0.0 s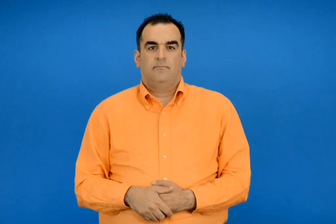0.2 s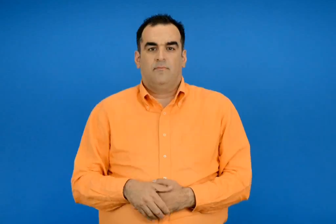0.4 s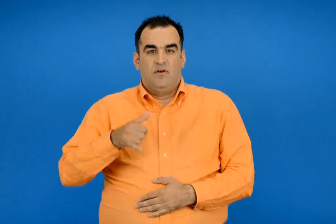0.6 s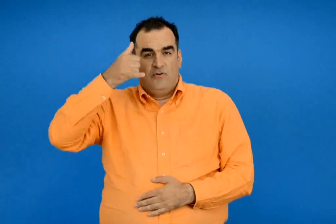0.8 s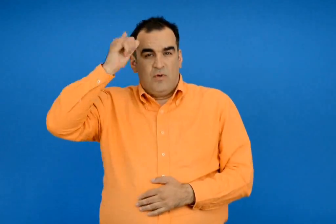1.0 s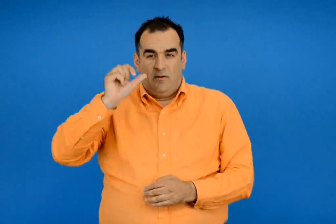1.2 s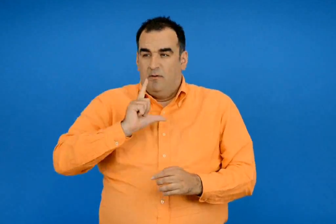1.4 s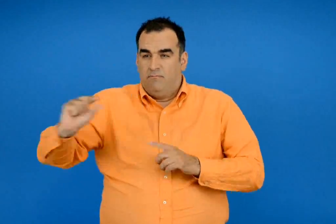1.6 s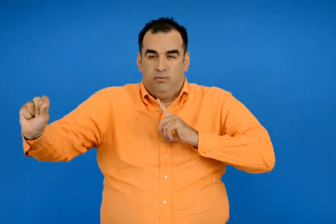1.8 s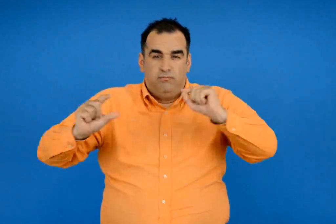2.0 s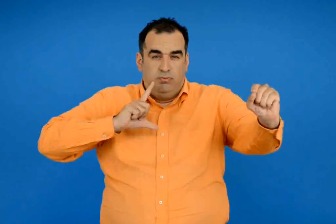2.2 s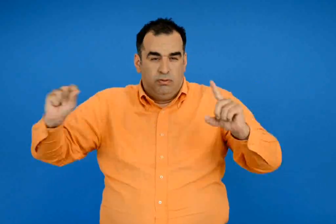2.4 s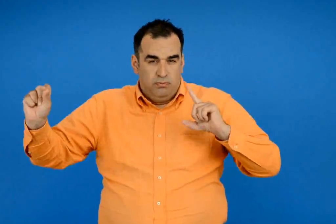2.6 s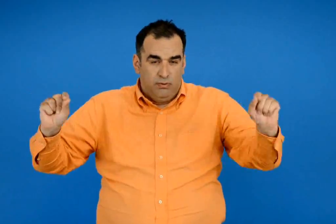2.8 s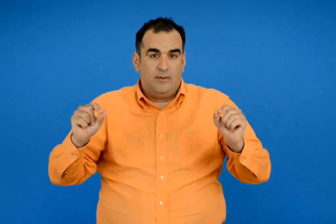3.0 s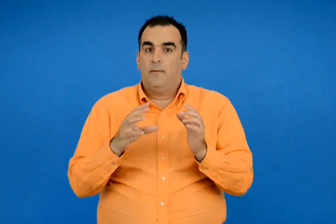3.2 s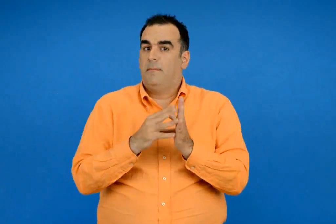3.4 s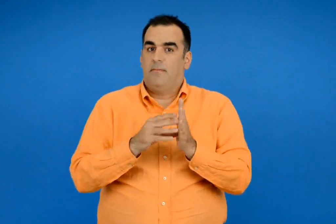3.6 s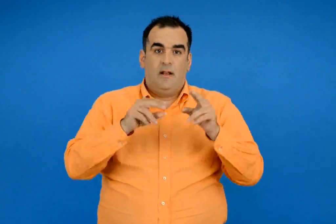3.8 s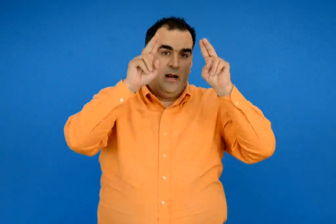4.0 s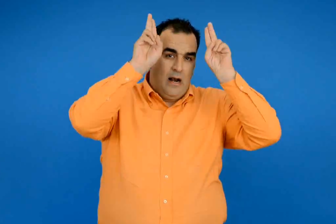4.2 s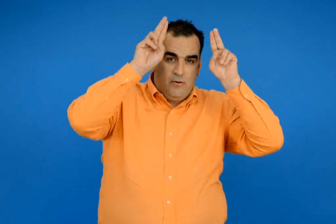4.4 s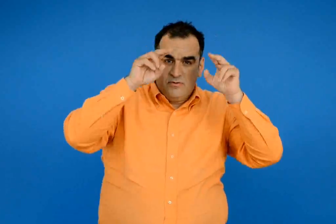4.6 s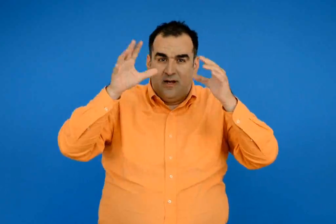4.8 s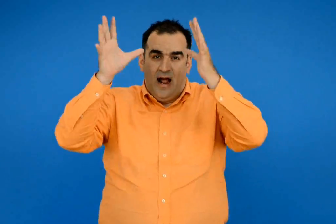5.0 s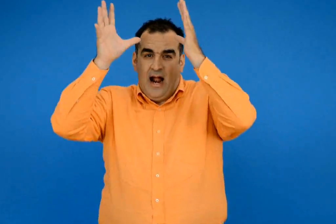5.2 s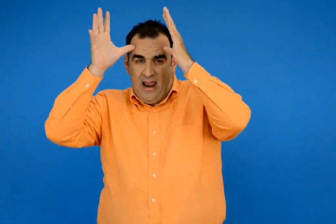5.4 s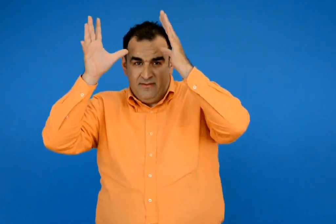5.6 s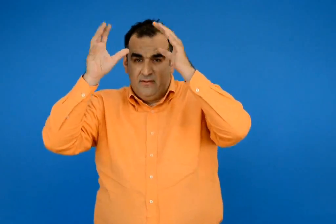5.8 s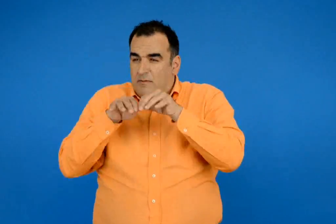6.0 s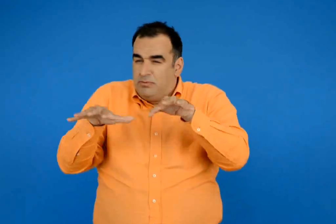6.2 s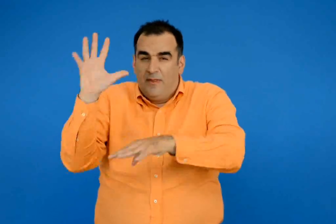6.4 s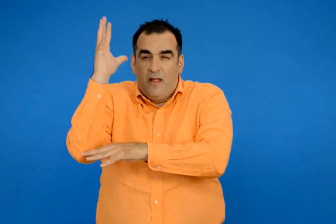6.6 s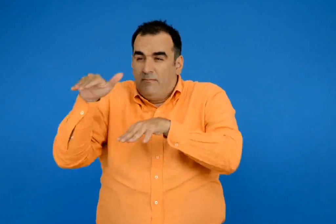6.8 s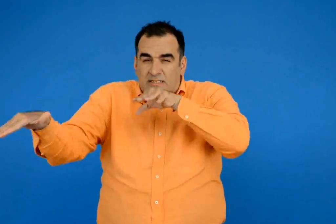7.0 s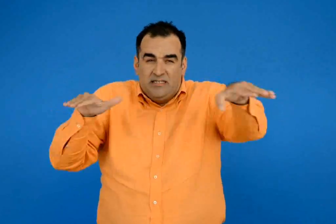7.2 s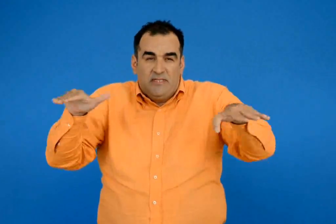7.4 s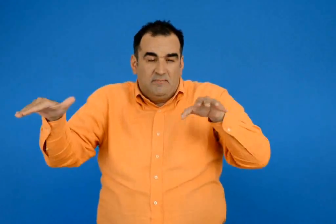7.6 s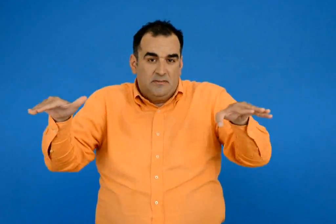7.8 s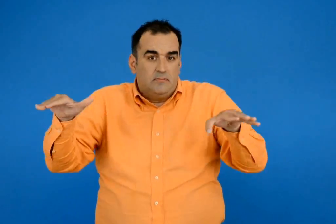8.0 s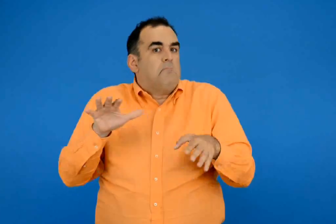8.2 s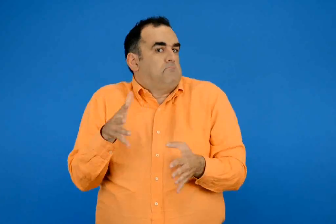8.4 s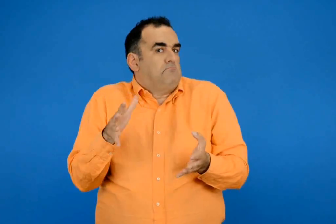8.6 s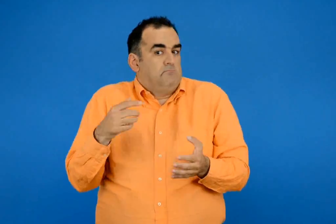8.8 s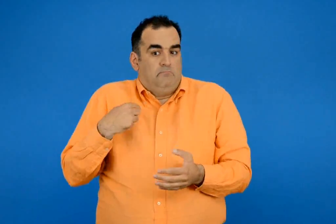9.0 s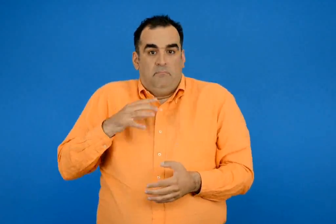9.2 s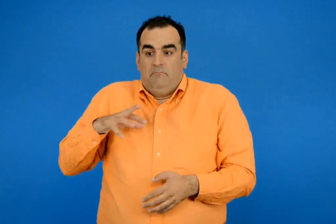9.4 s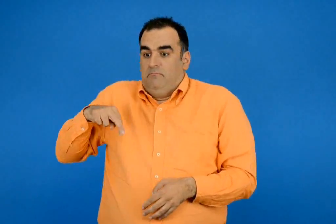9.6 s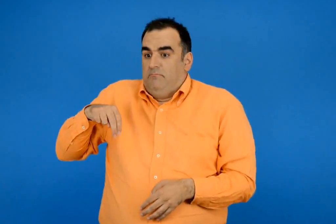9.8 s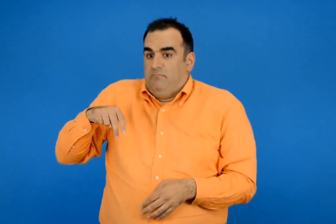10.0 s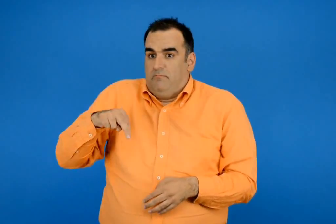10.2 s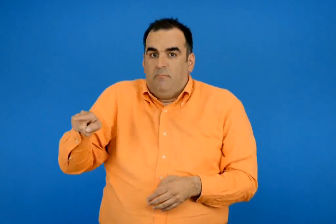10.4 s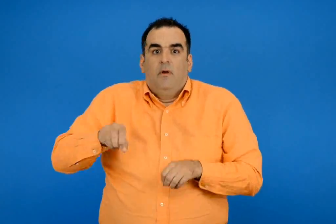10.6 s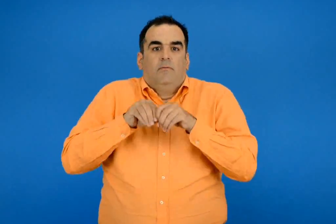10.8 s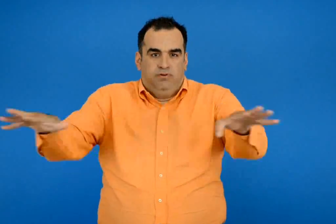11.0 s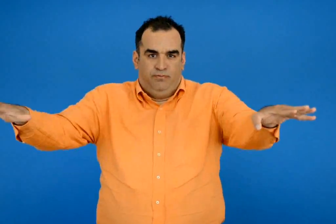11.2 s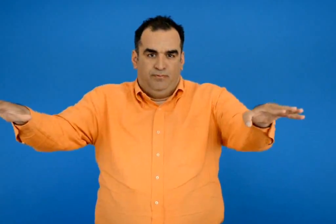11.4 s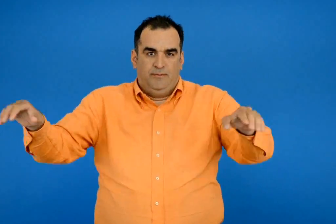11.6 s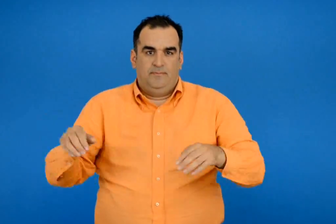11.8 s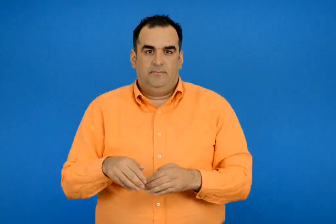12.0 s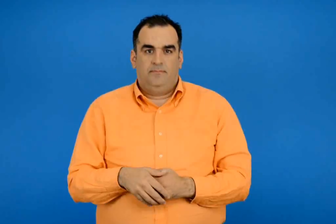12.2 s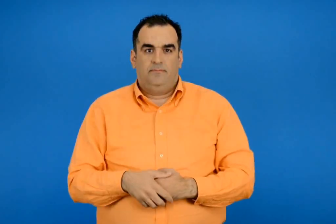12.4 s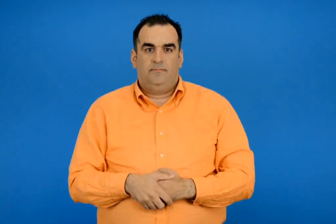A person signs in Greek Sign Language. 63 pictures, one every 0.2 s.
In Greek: τα ζώα που τρέχουν γρηγορά όπως οι λαγοί και τα ελάφια υποθέσαμε πως κρυφτήκαν βαθιά μέσα στο δάσος μόλις μας άκουσαν
